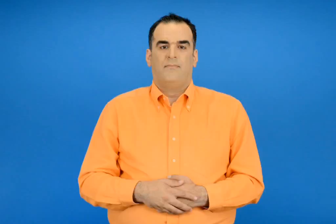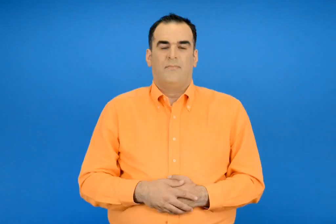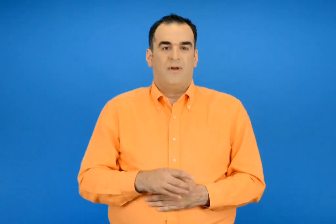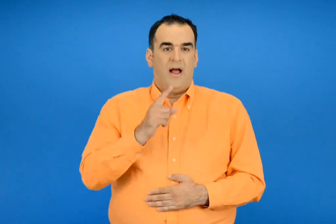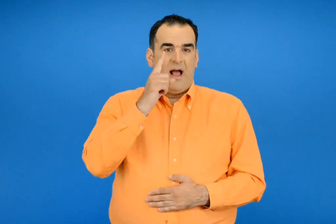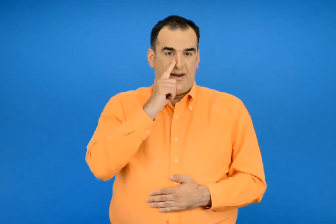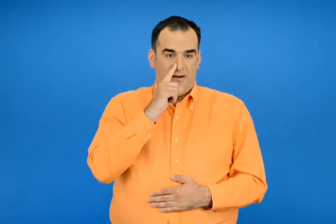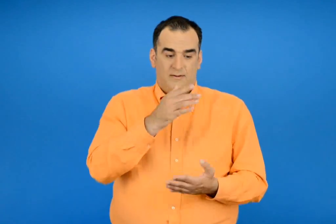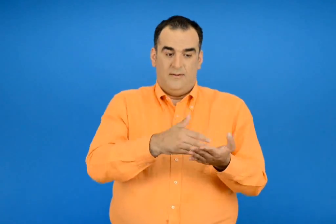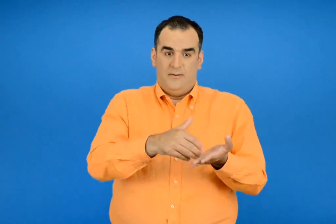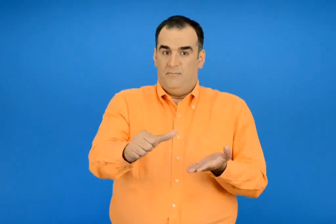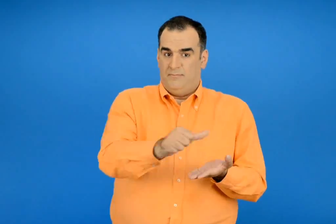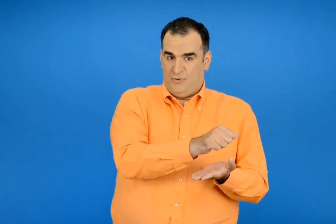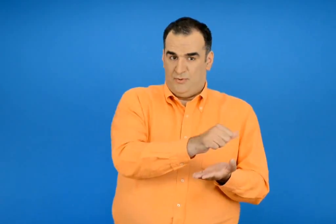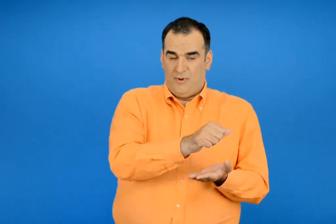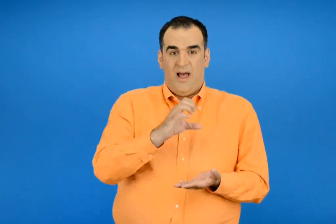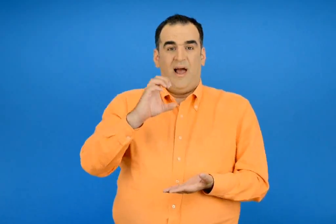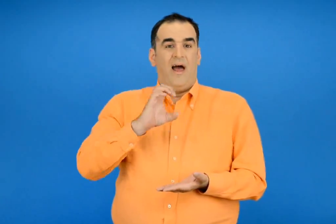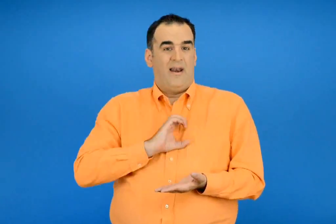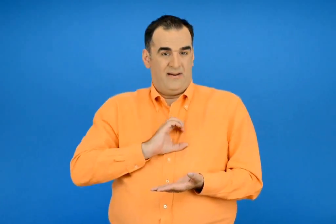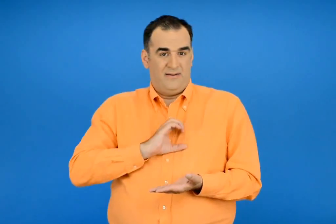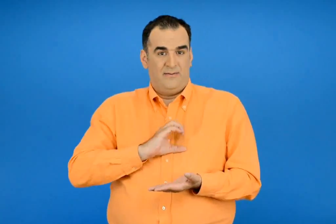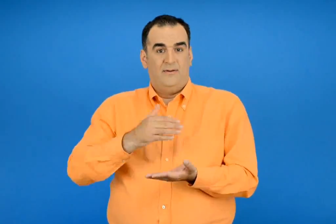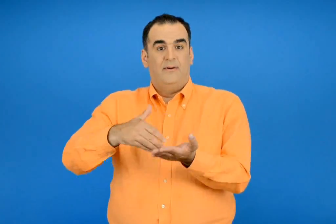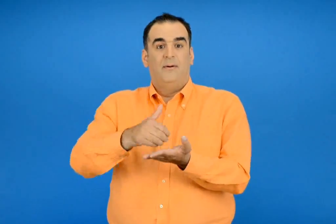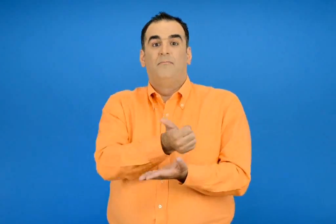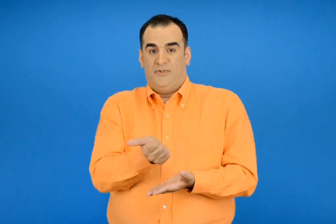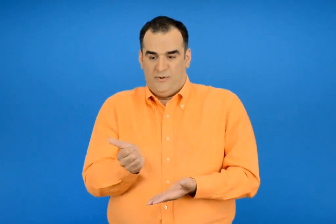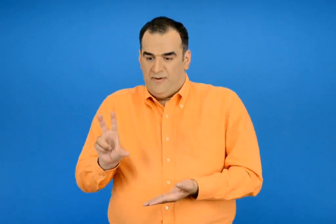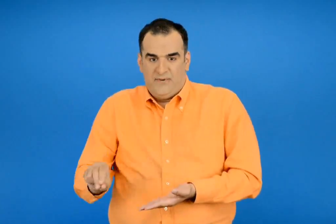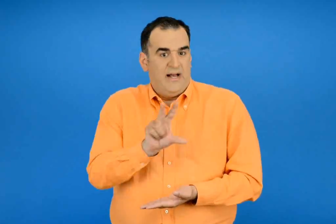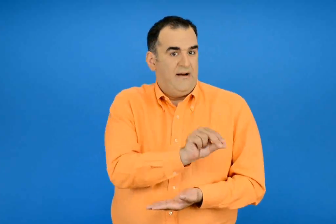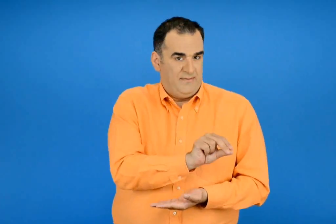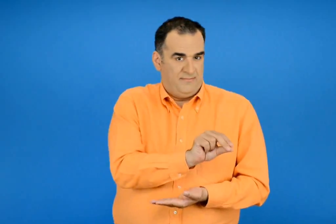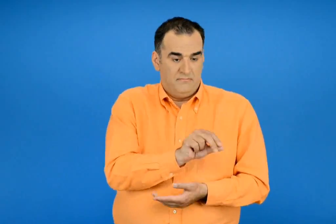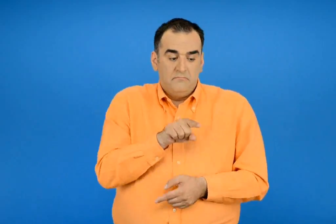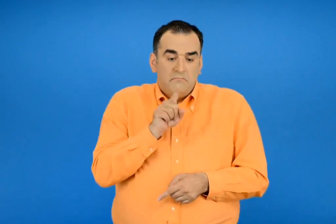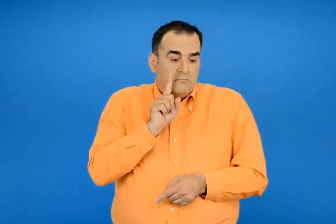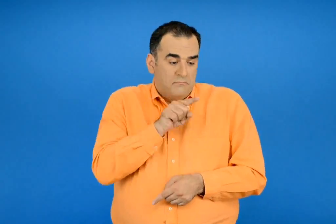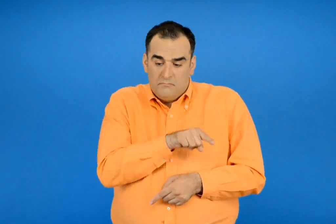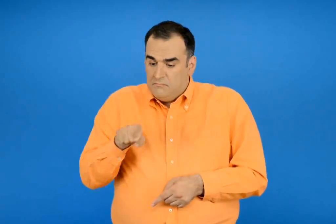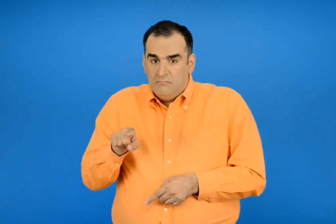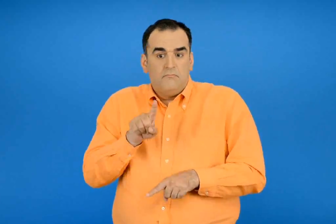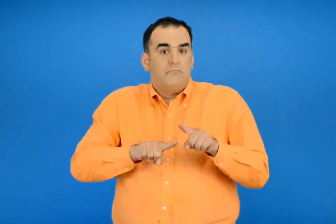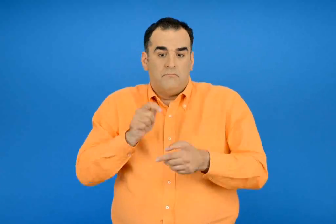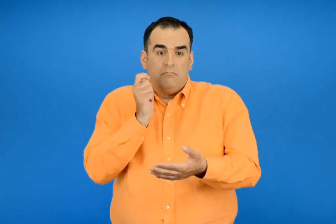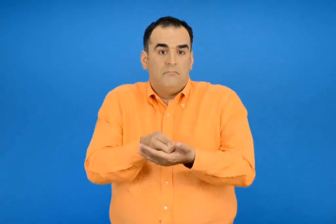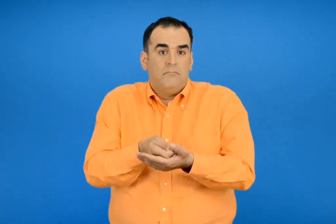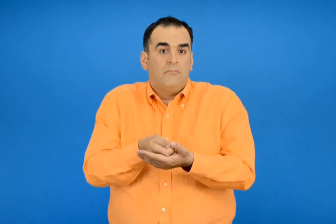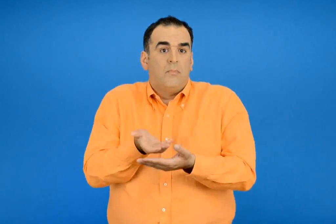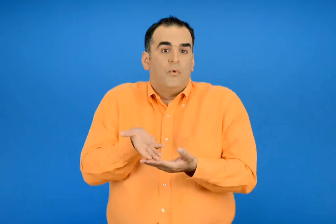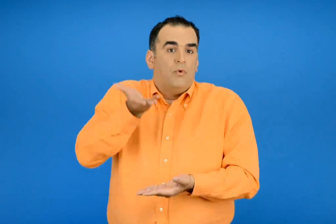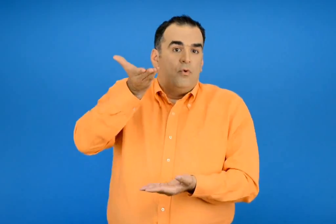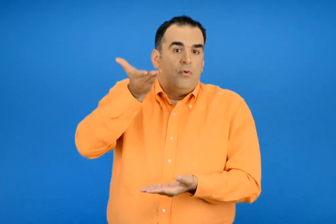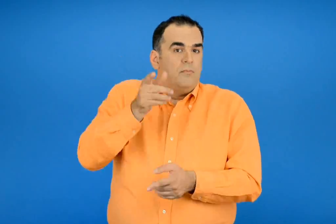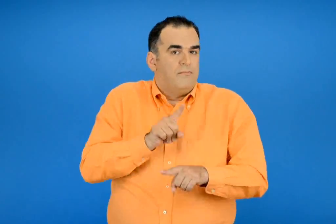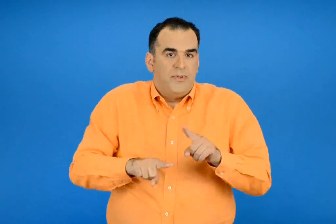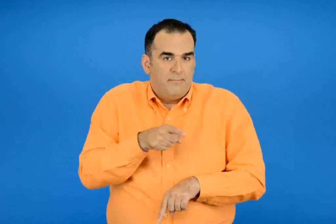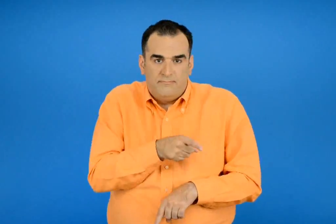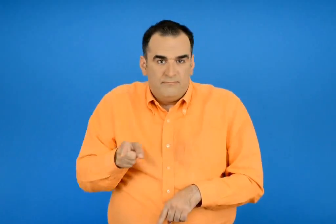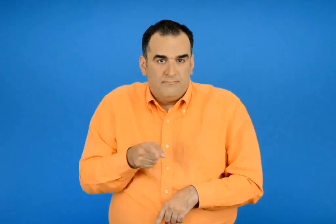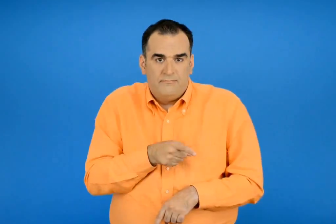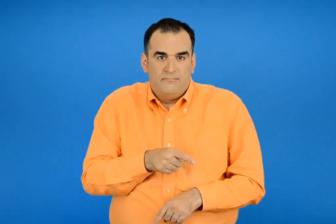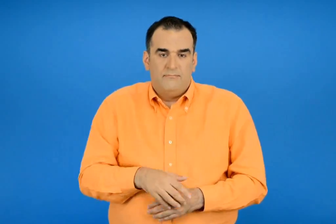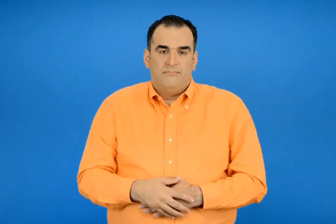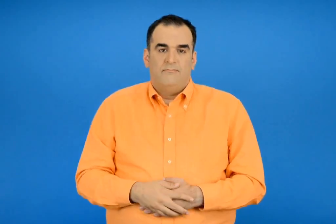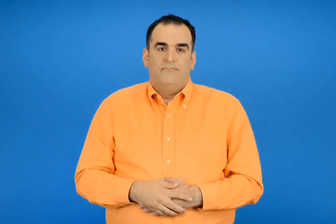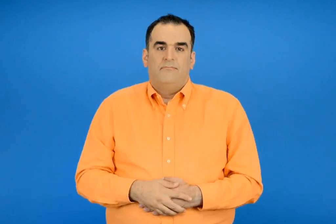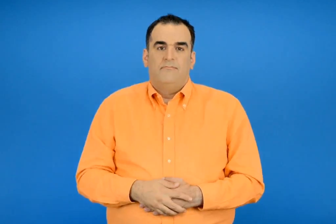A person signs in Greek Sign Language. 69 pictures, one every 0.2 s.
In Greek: η άννα πηρέ τόσα ρέστα όσα και η ελένη ποιό κορίτσι έδωσε περισσότερα χρήματα ;
